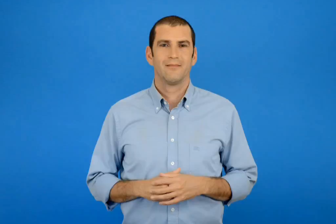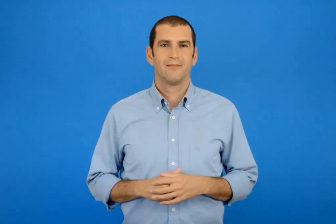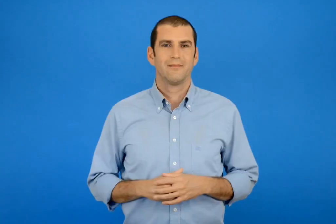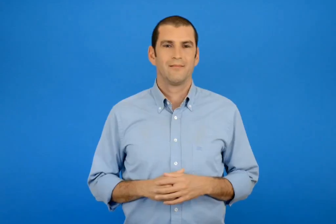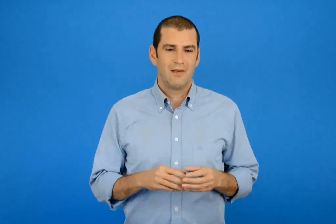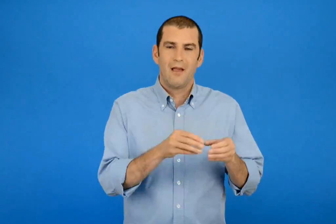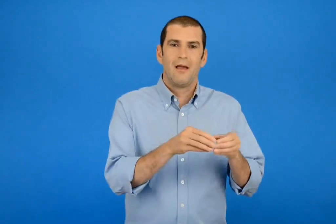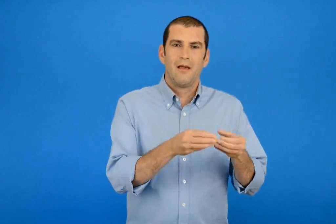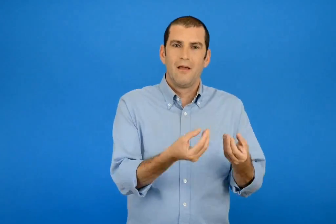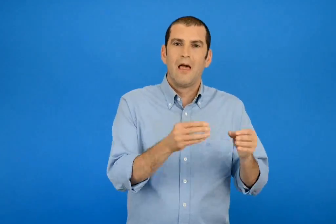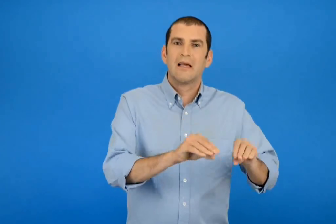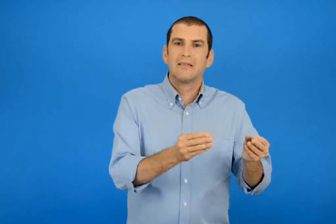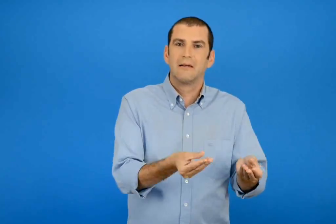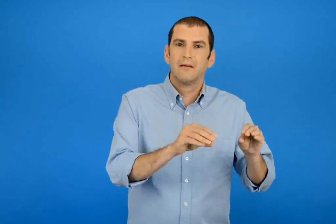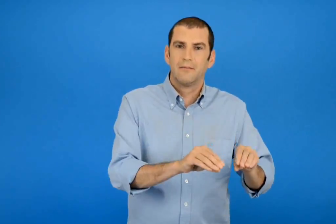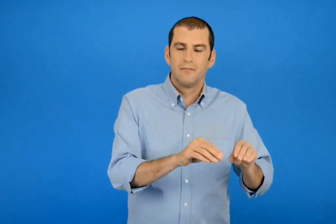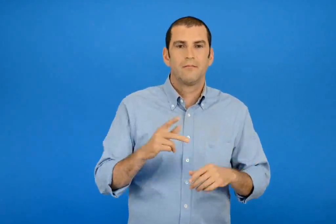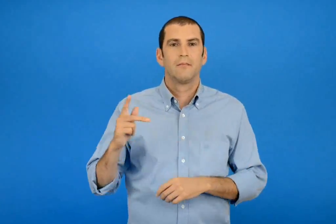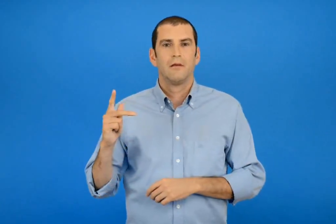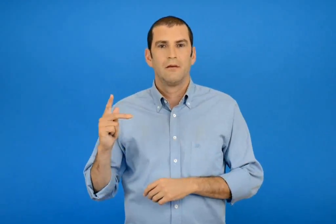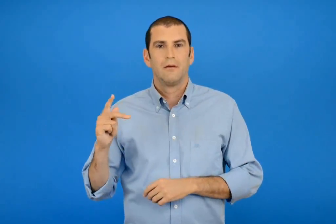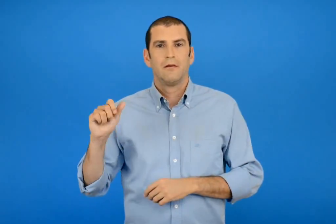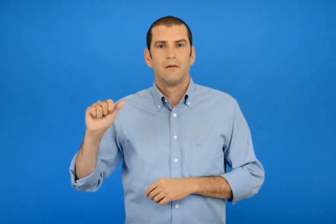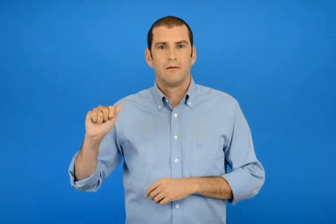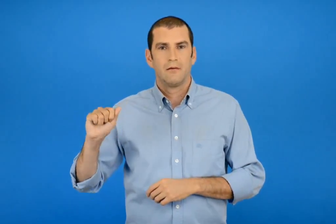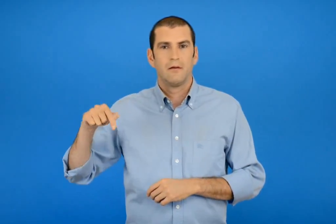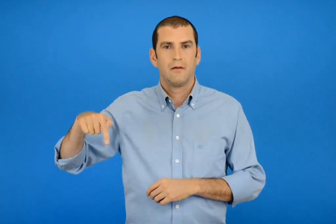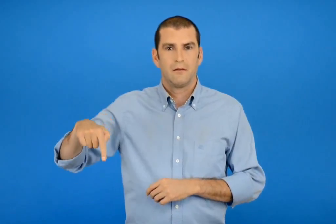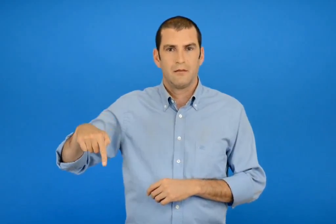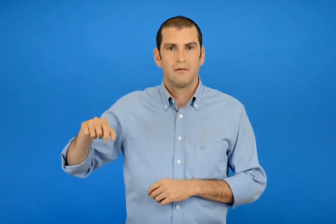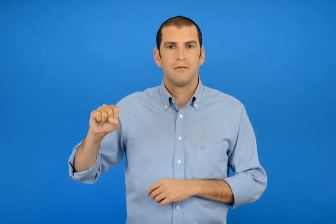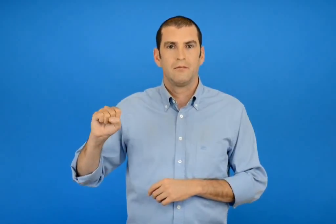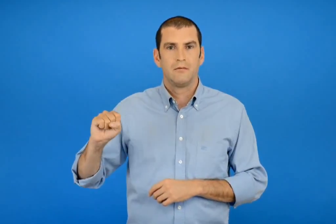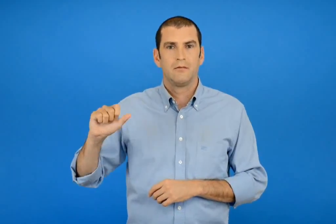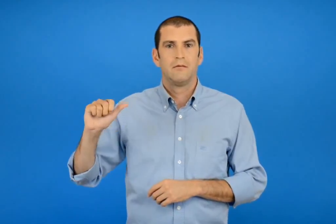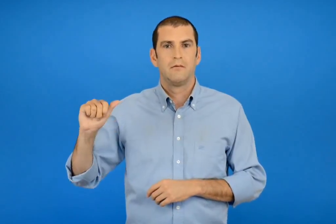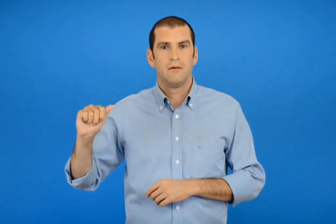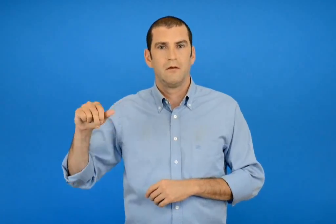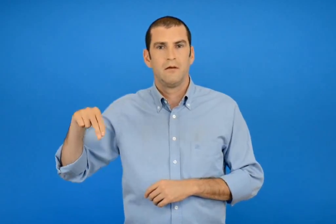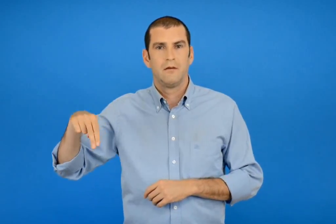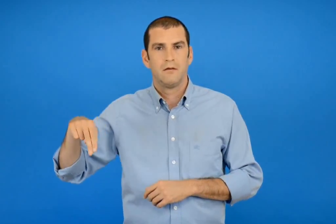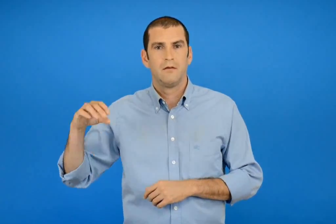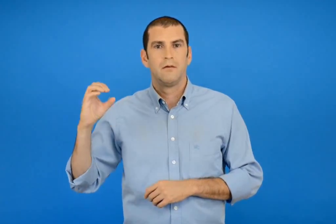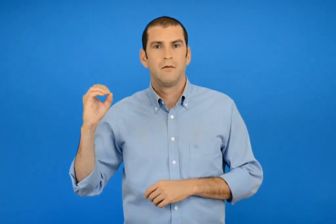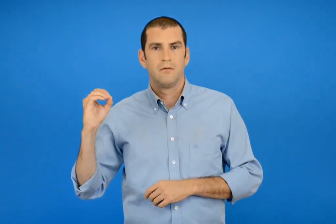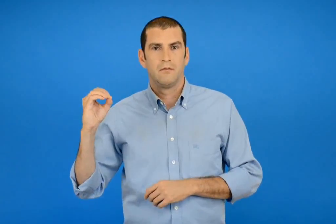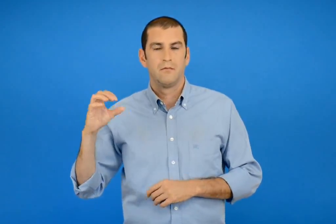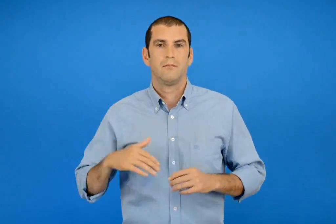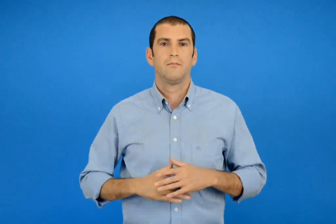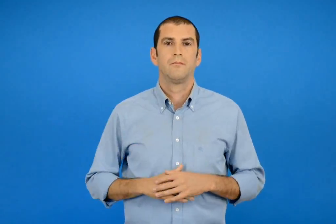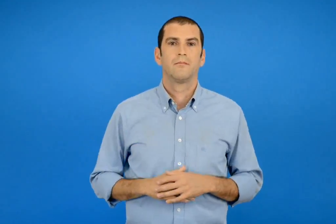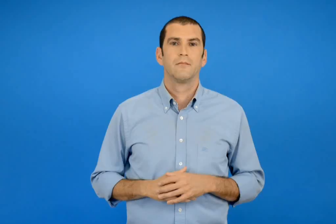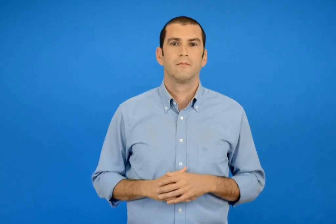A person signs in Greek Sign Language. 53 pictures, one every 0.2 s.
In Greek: κάστανο
